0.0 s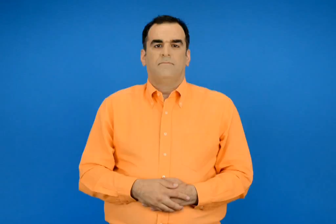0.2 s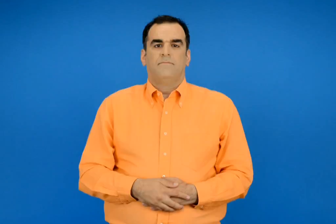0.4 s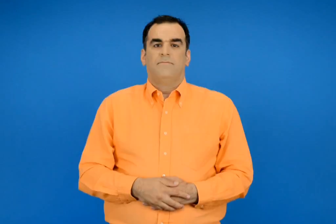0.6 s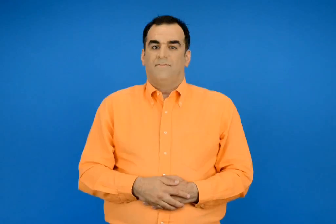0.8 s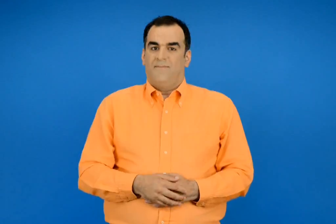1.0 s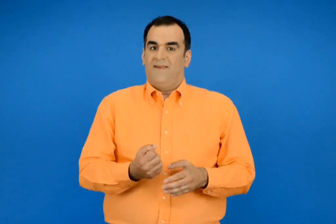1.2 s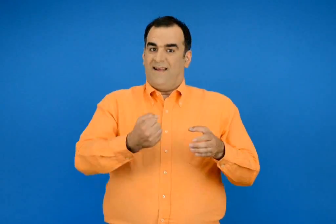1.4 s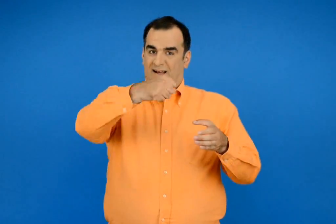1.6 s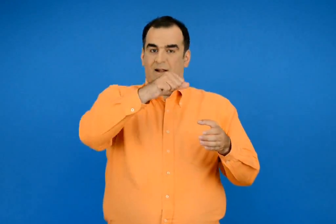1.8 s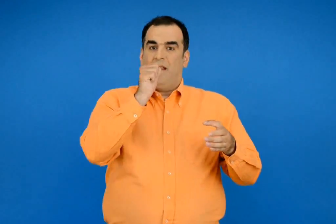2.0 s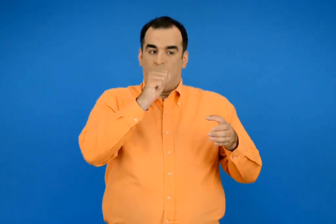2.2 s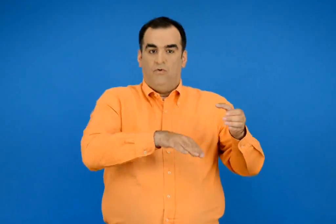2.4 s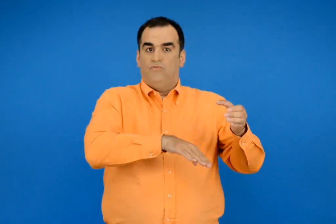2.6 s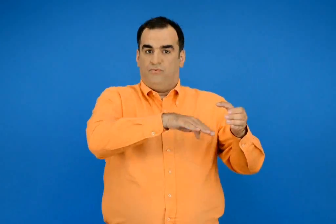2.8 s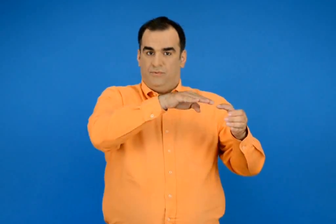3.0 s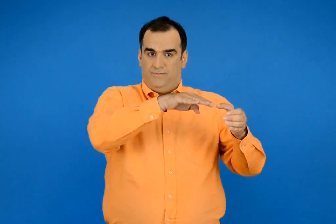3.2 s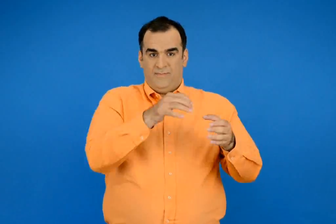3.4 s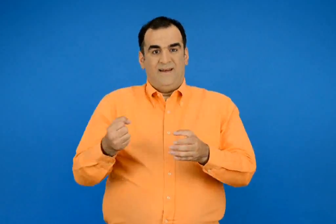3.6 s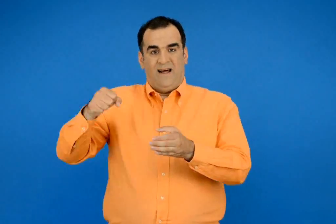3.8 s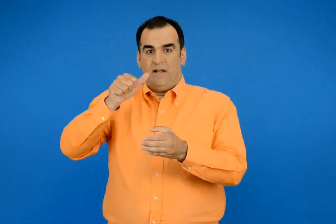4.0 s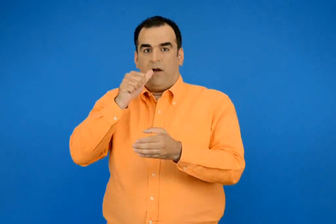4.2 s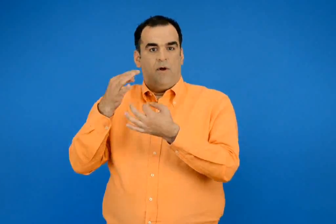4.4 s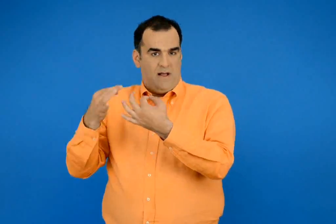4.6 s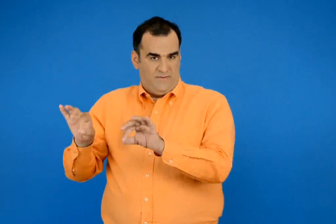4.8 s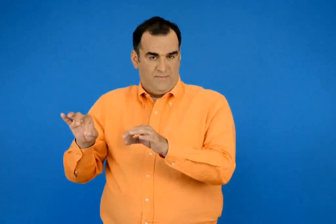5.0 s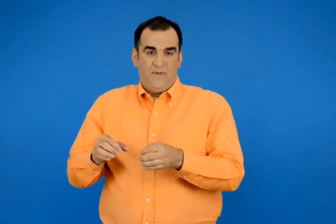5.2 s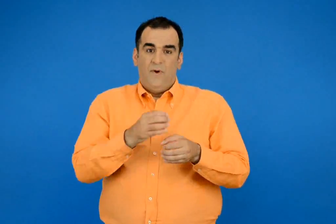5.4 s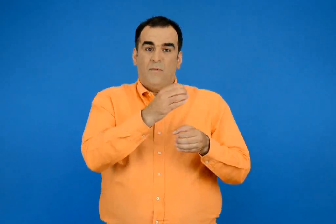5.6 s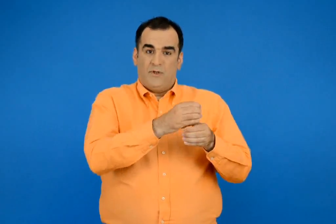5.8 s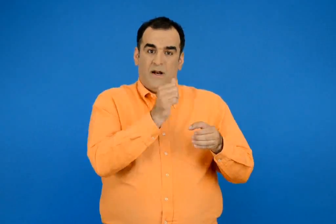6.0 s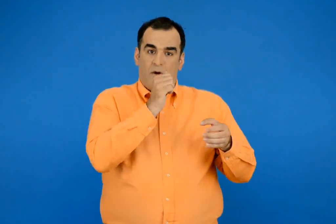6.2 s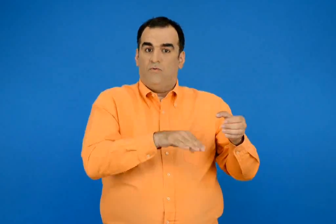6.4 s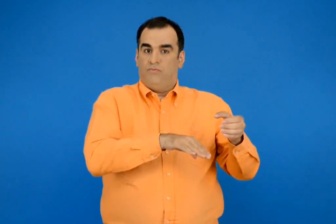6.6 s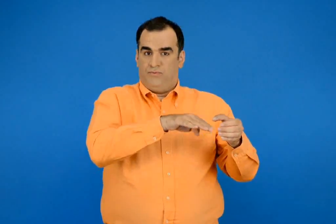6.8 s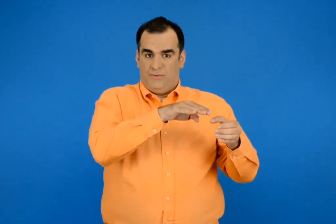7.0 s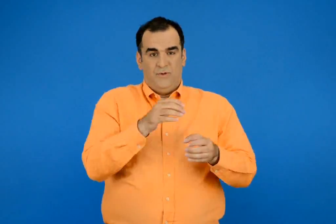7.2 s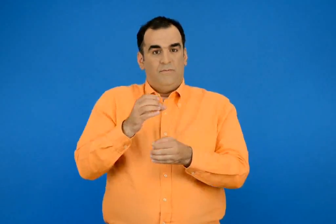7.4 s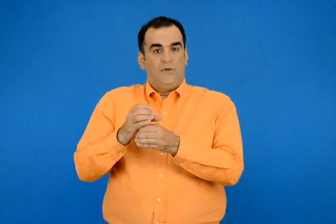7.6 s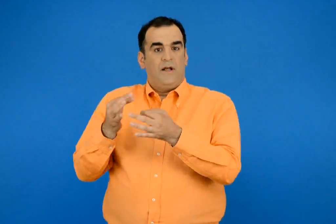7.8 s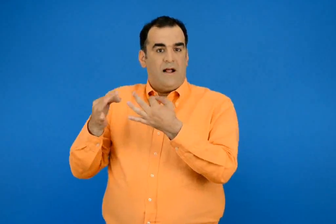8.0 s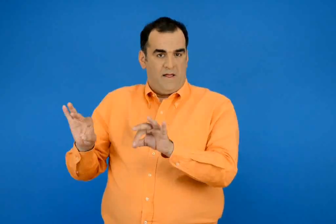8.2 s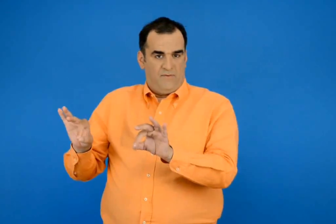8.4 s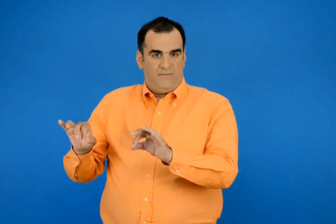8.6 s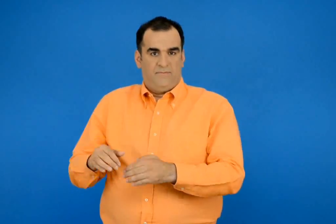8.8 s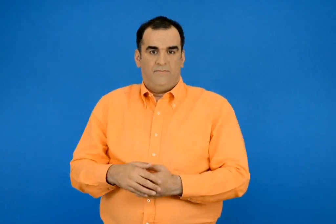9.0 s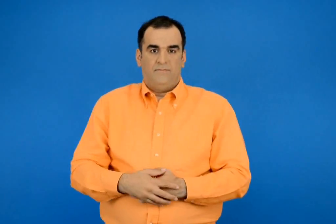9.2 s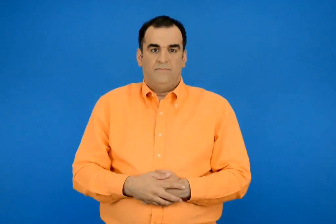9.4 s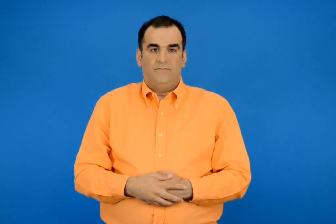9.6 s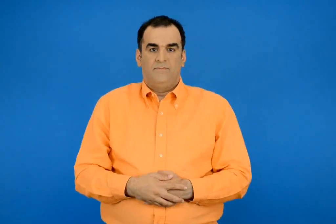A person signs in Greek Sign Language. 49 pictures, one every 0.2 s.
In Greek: η μια κανατά και το ένα ποτήρι έχουν μέσα νερο ενω τα αλλά είναι άδεια
